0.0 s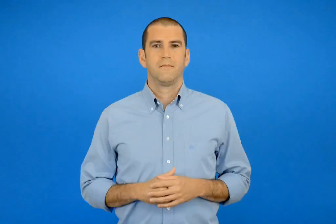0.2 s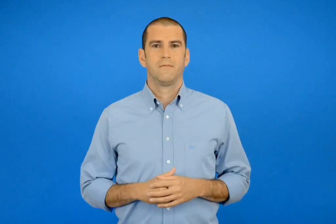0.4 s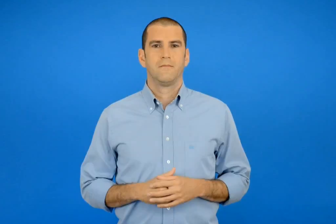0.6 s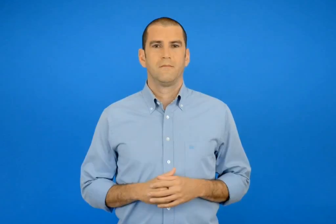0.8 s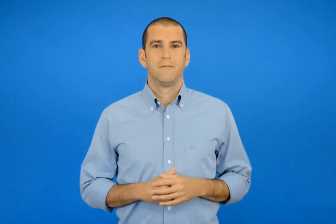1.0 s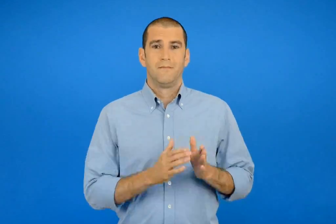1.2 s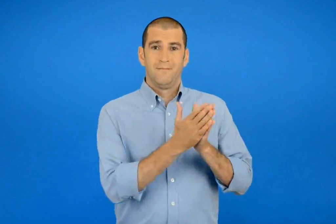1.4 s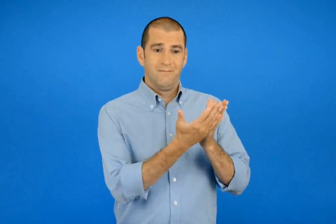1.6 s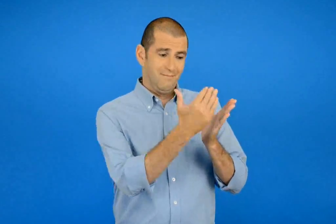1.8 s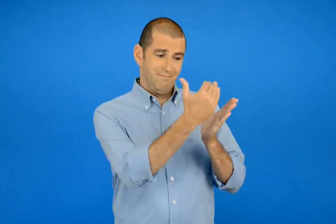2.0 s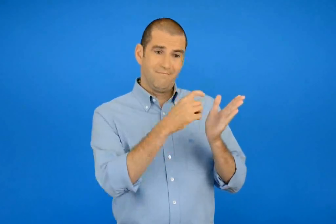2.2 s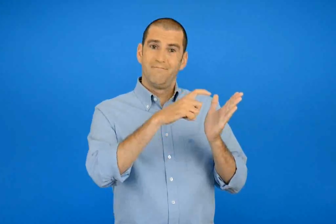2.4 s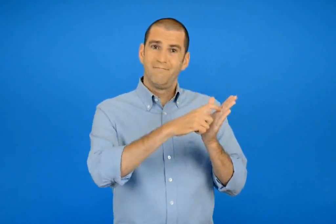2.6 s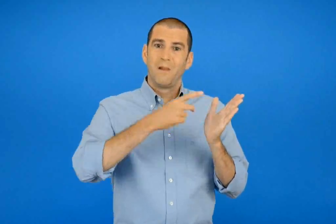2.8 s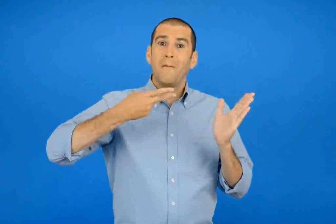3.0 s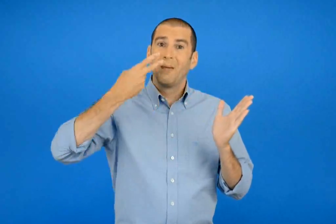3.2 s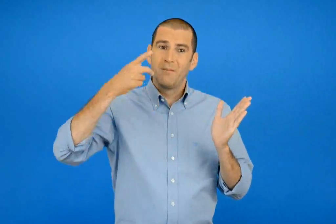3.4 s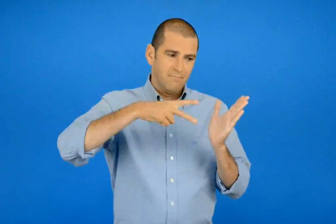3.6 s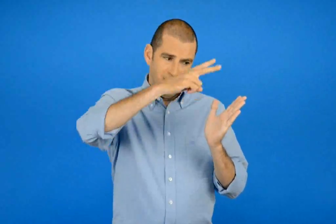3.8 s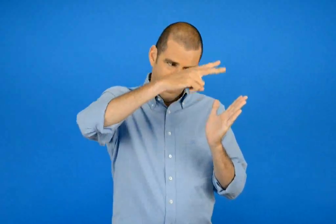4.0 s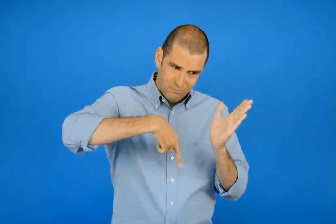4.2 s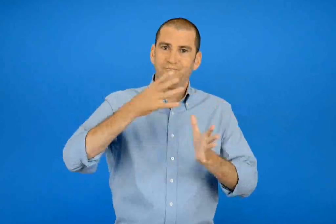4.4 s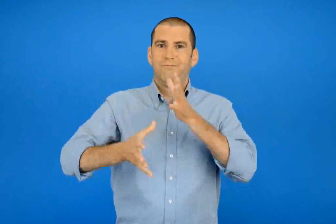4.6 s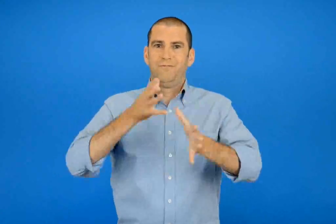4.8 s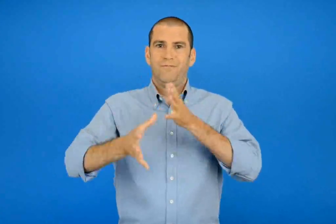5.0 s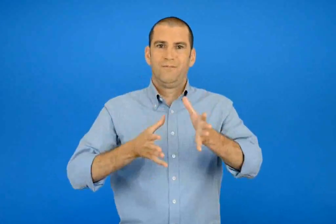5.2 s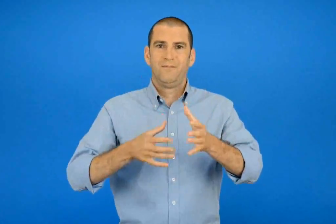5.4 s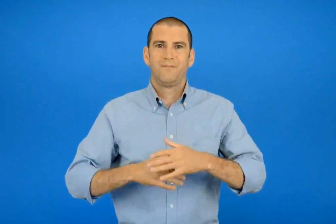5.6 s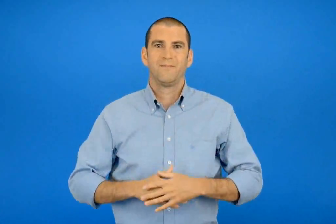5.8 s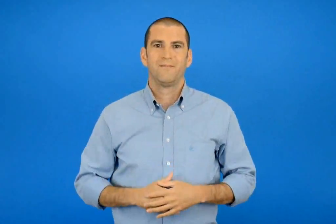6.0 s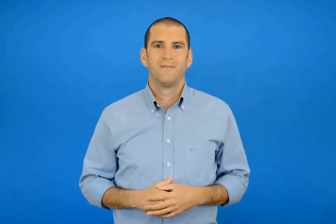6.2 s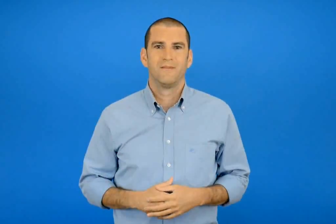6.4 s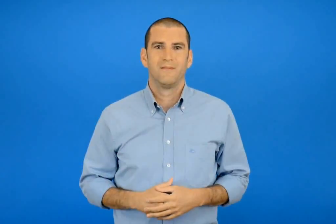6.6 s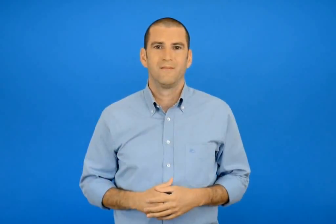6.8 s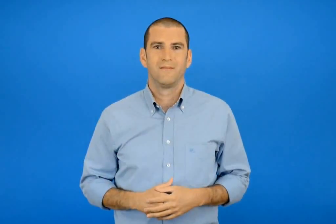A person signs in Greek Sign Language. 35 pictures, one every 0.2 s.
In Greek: διάβασε δυνατά το παρακάτω ποίημα
